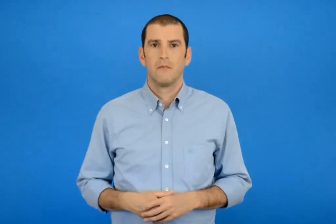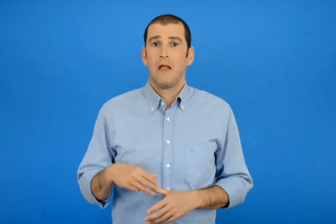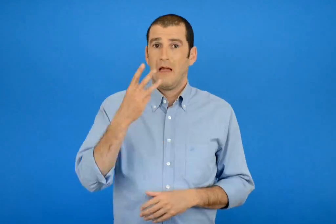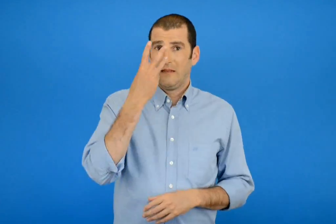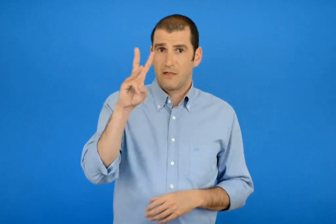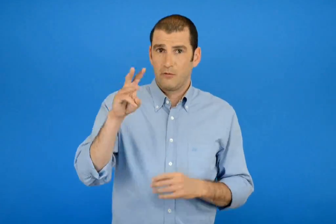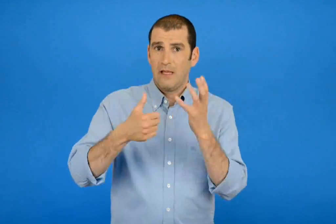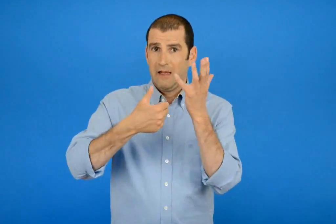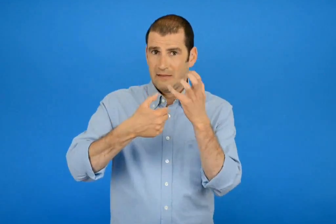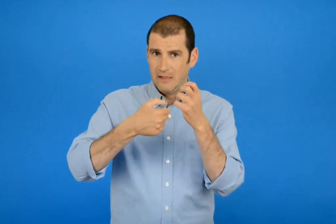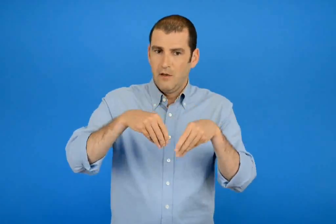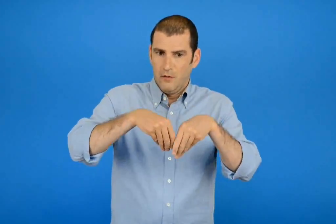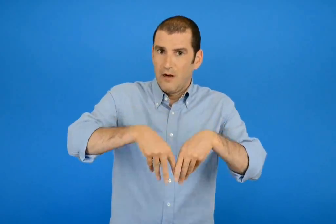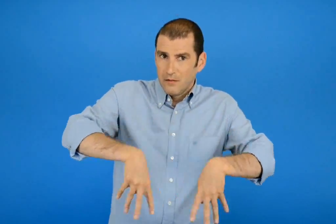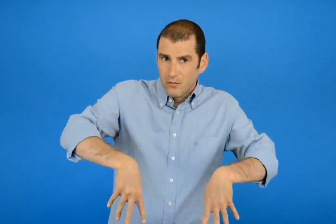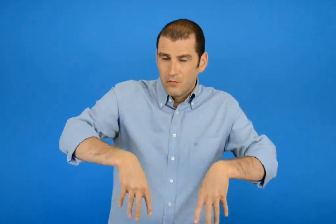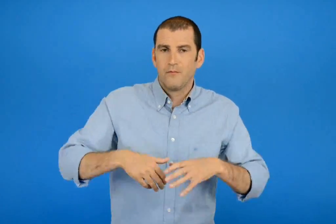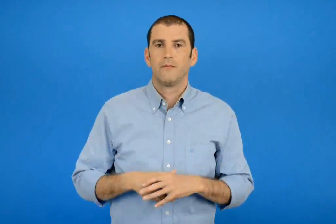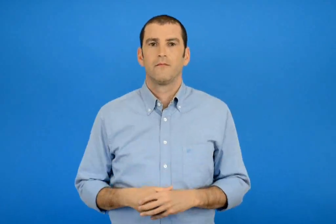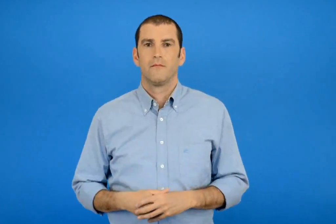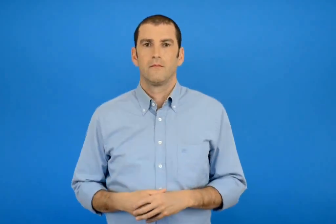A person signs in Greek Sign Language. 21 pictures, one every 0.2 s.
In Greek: αναλύω το 360
